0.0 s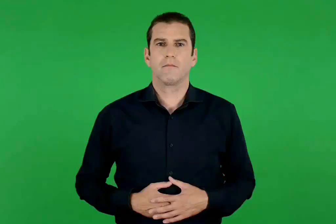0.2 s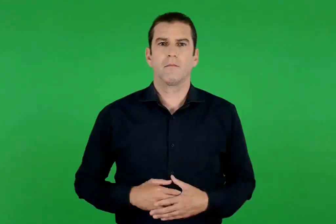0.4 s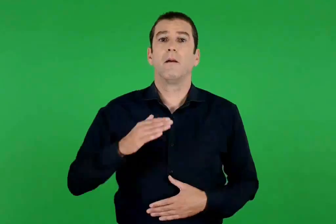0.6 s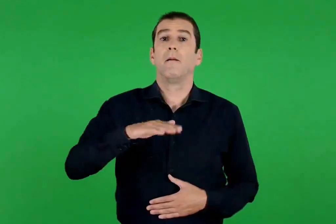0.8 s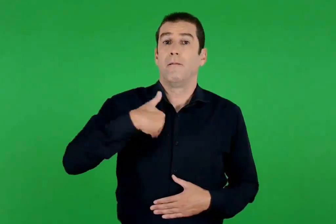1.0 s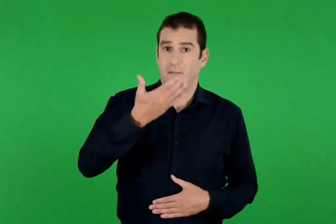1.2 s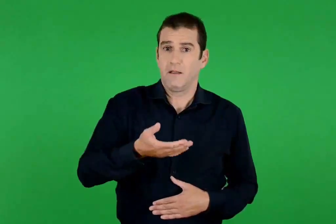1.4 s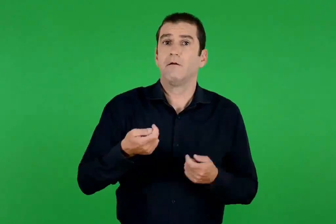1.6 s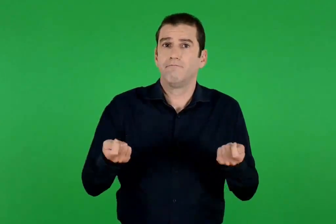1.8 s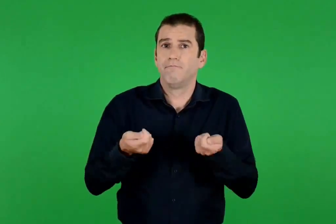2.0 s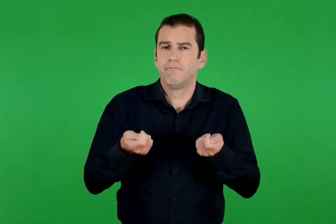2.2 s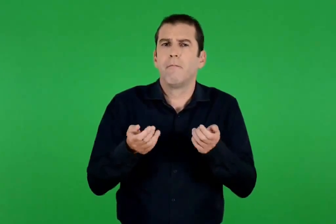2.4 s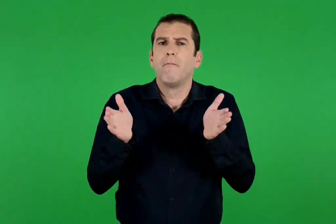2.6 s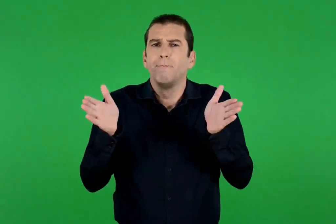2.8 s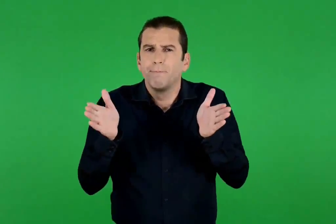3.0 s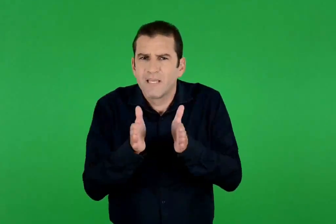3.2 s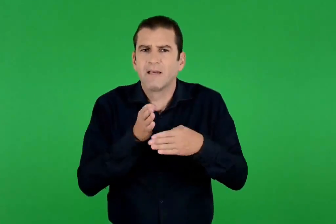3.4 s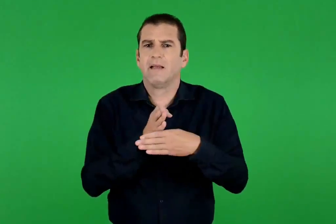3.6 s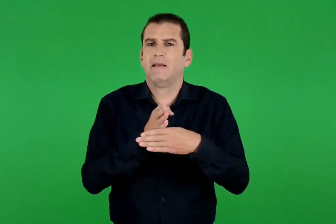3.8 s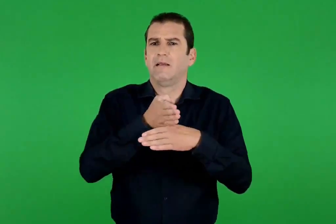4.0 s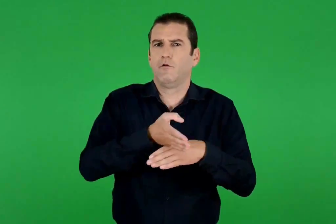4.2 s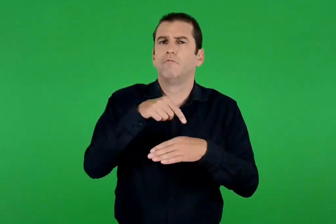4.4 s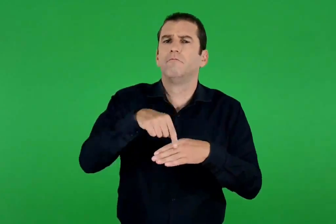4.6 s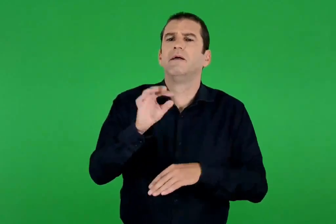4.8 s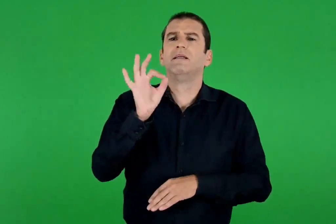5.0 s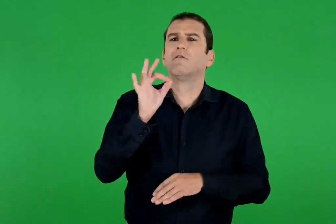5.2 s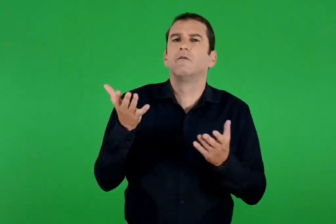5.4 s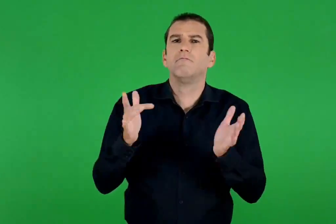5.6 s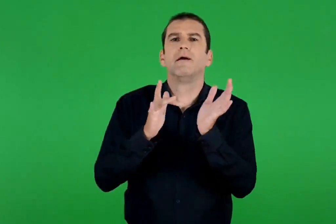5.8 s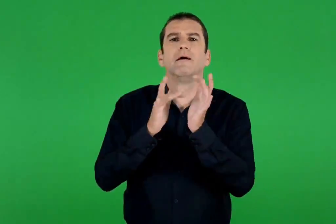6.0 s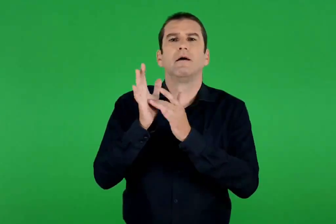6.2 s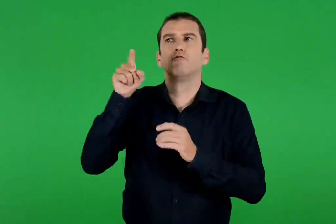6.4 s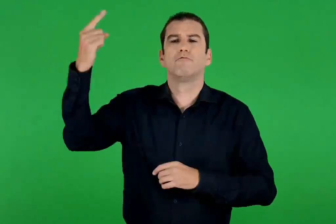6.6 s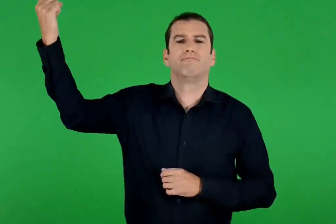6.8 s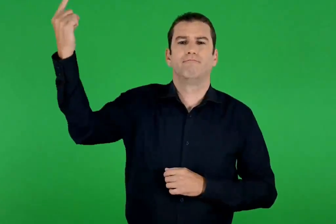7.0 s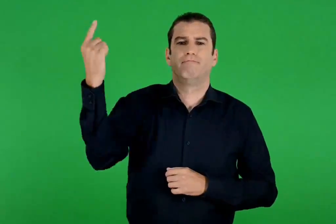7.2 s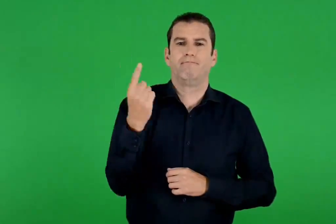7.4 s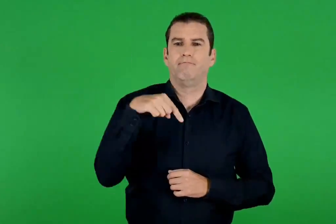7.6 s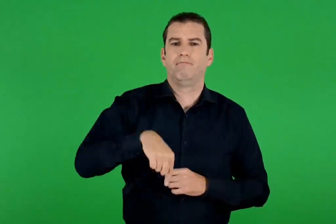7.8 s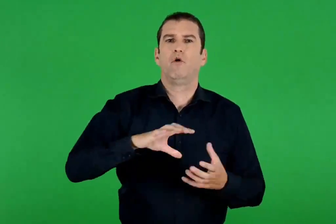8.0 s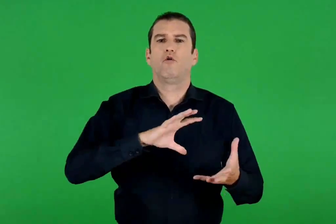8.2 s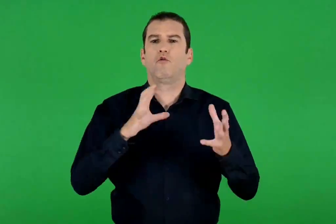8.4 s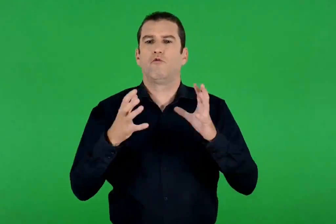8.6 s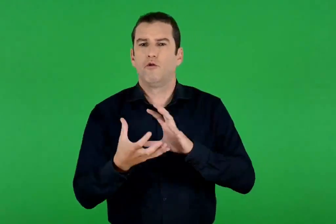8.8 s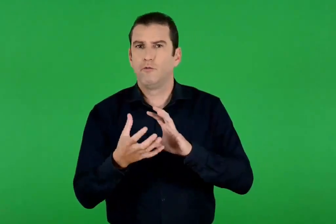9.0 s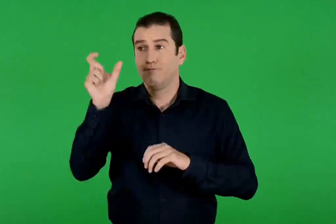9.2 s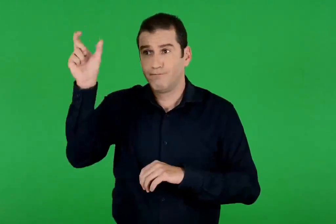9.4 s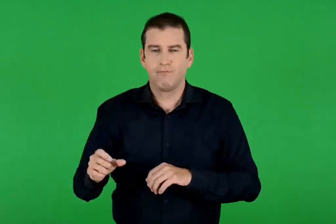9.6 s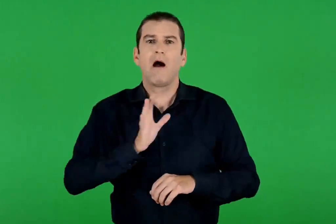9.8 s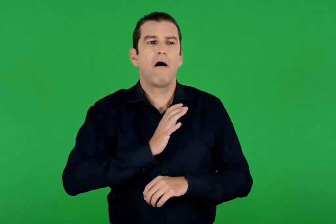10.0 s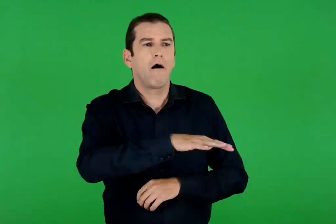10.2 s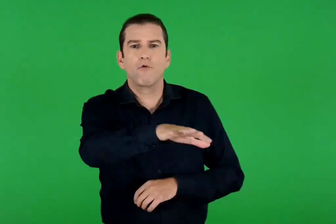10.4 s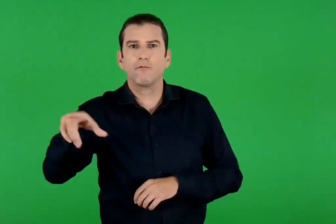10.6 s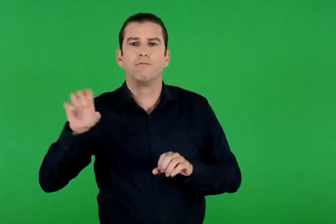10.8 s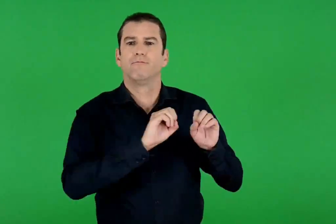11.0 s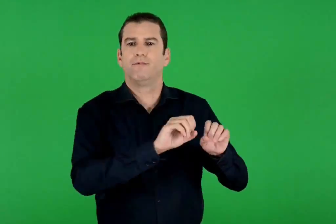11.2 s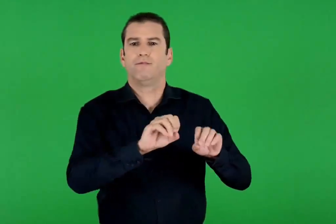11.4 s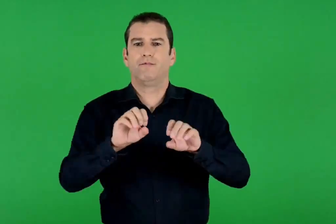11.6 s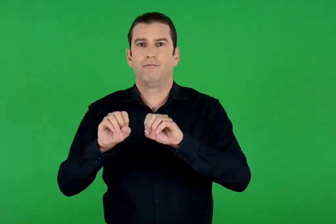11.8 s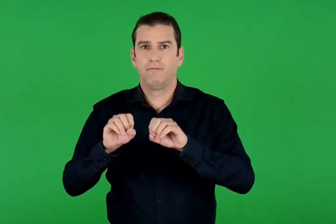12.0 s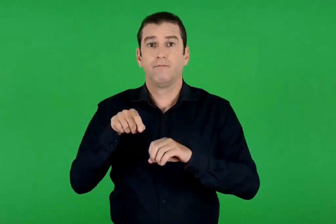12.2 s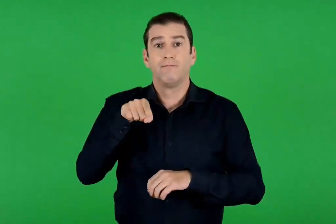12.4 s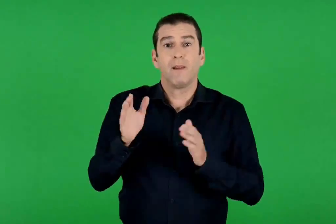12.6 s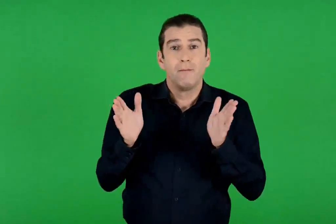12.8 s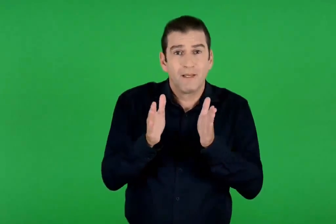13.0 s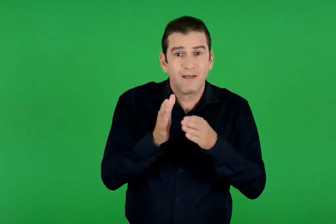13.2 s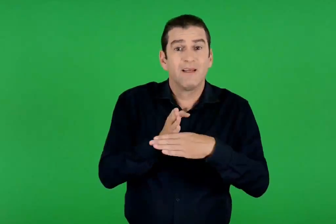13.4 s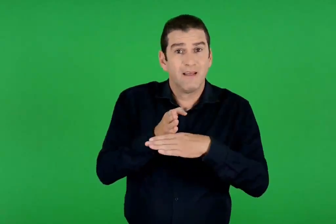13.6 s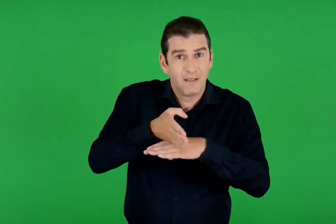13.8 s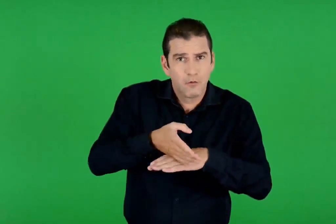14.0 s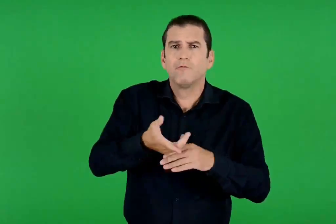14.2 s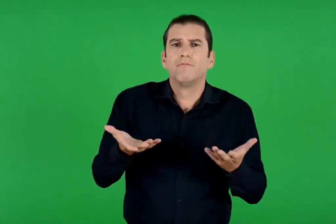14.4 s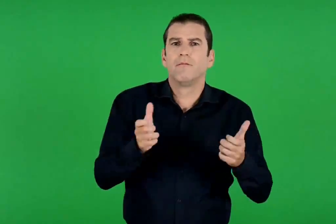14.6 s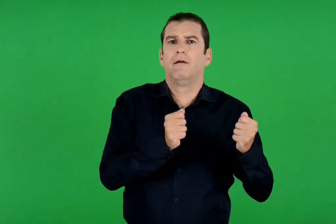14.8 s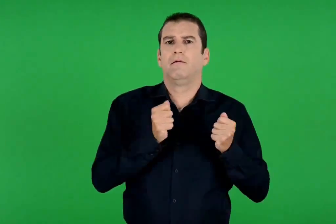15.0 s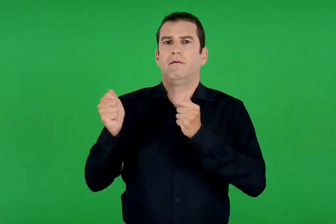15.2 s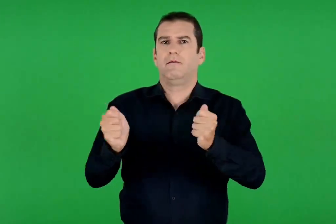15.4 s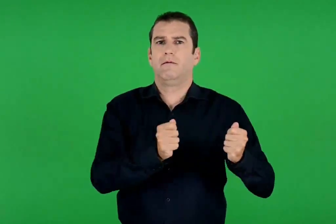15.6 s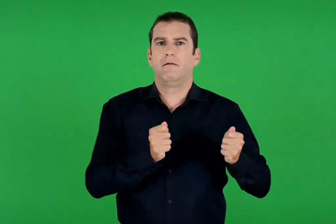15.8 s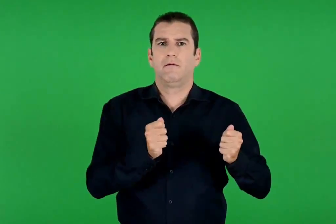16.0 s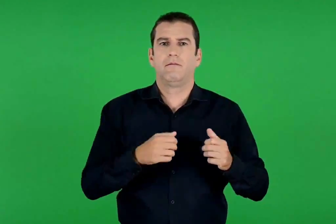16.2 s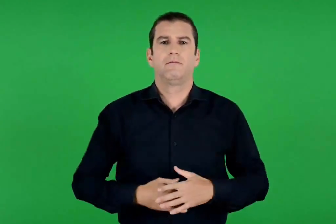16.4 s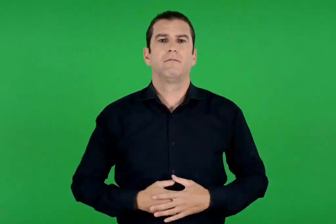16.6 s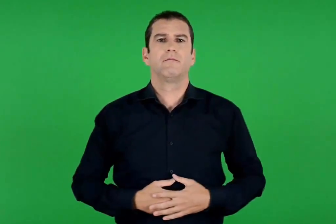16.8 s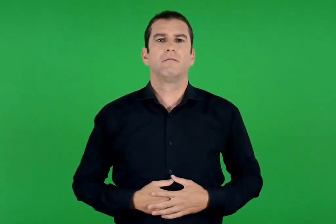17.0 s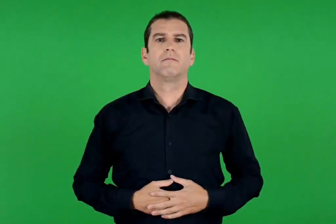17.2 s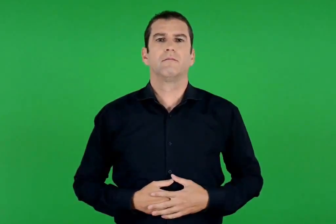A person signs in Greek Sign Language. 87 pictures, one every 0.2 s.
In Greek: έπειτα γίνεται η μικρή είσοδος , που συμβολίζει τον ερχομό του χριστού στον κόσμο και τη διδασκαλία του στους ανθρώπους. η μικρή είσοδος είναι μια λιτανεία
